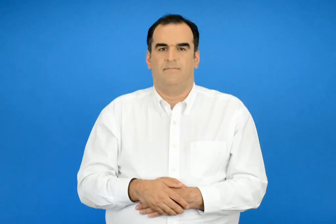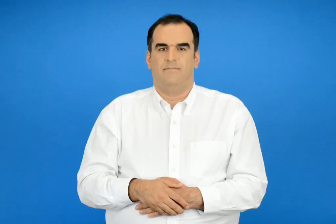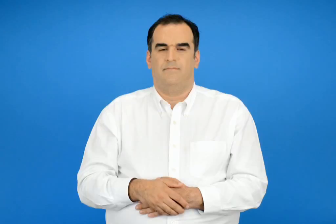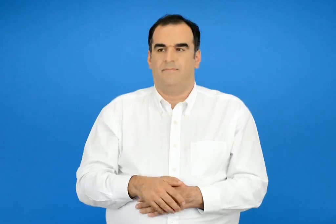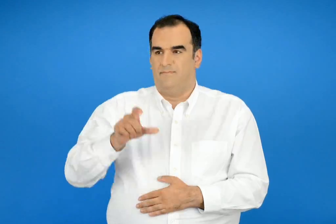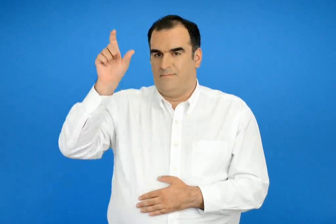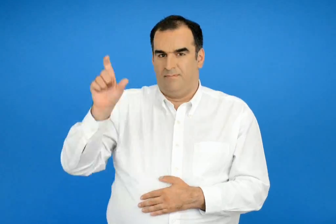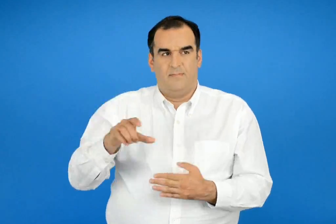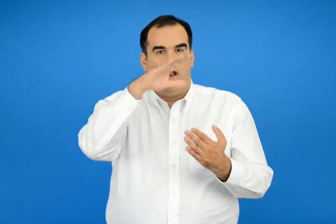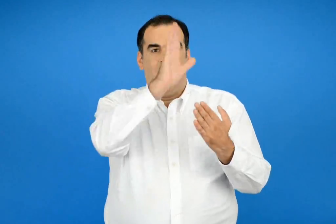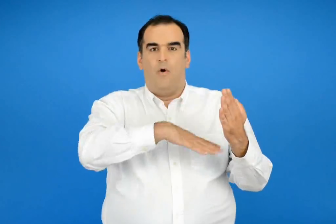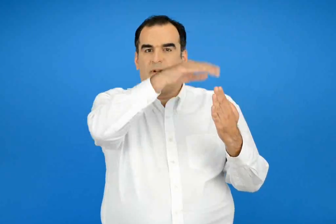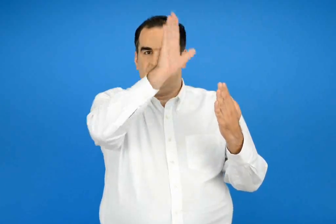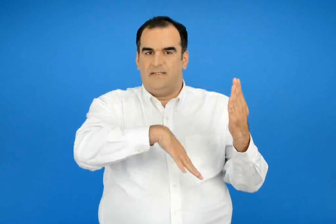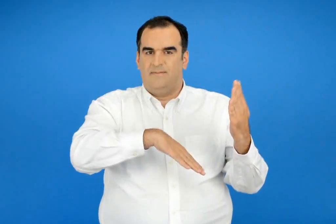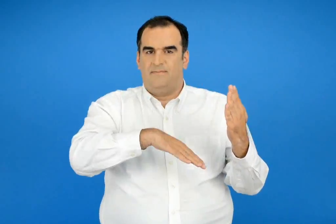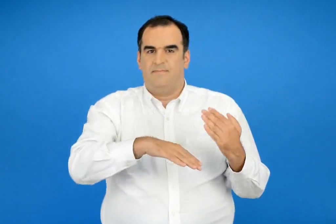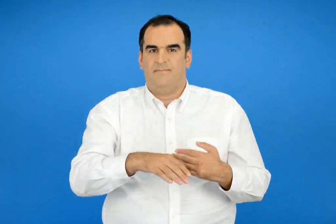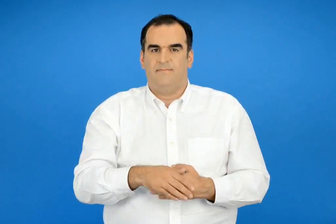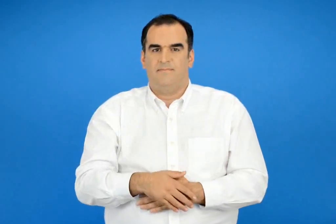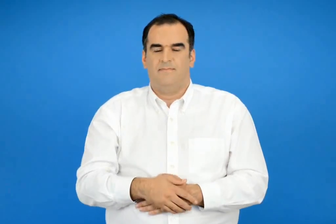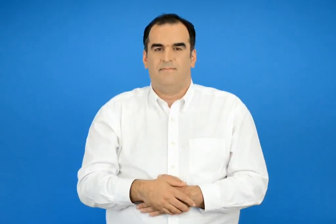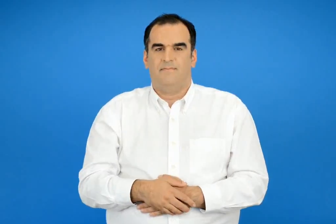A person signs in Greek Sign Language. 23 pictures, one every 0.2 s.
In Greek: ελαιοχρωματιστής
